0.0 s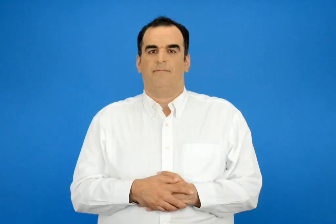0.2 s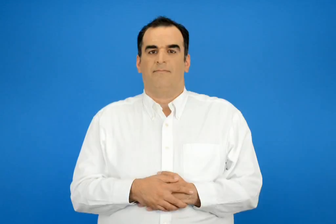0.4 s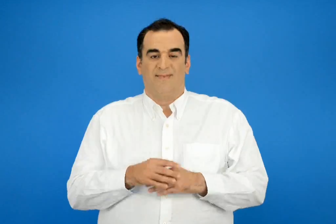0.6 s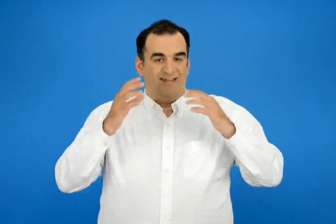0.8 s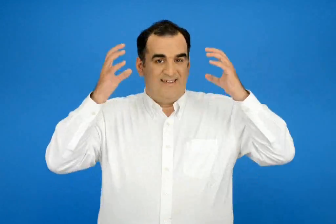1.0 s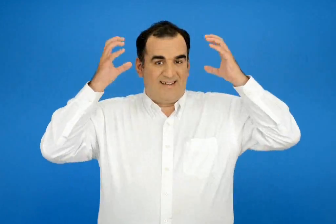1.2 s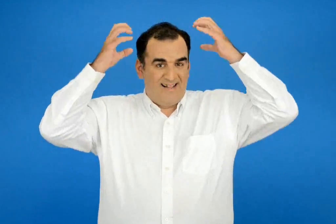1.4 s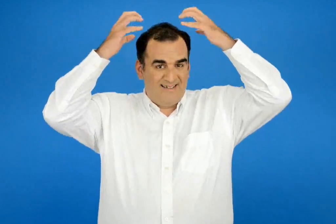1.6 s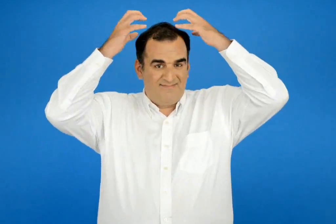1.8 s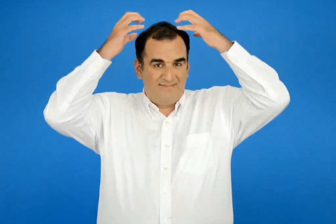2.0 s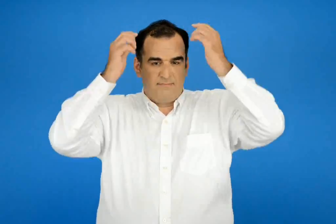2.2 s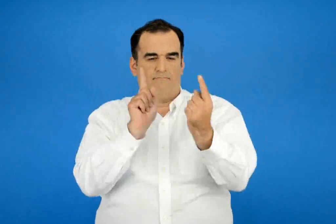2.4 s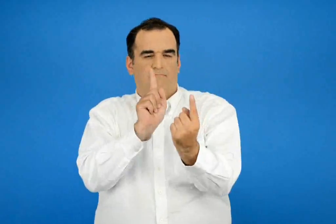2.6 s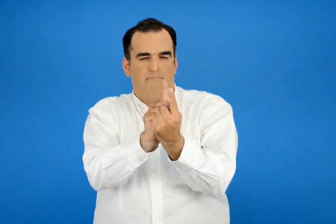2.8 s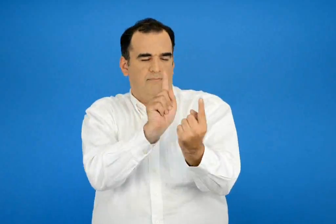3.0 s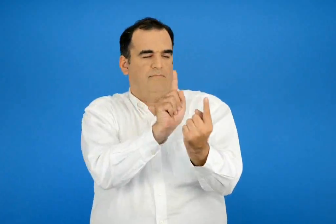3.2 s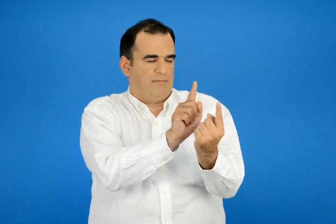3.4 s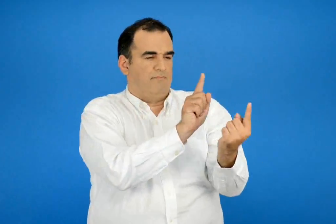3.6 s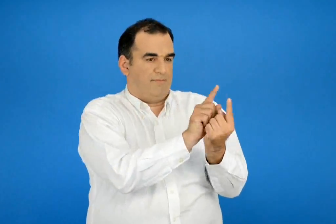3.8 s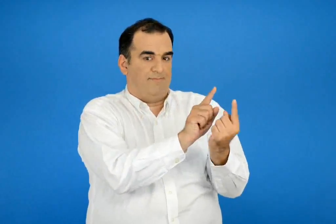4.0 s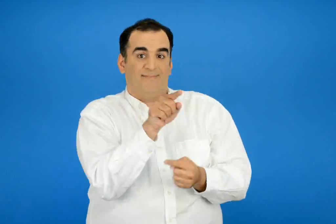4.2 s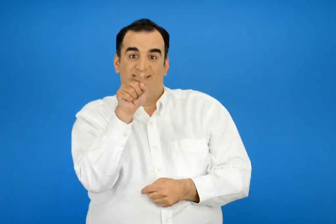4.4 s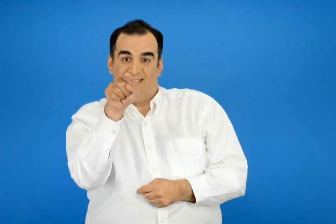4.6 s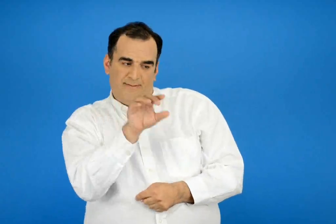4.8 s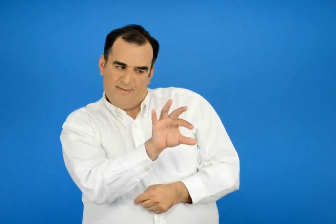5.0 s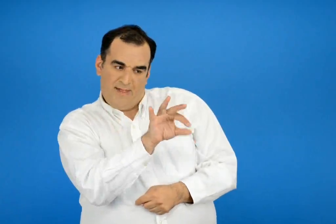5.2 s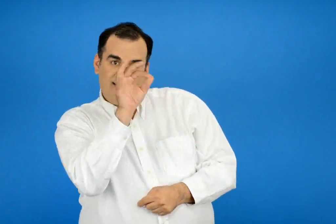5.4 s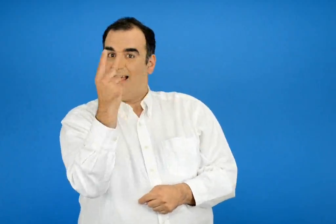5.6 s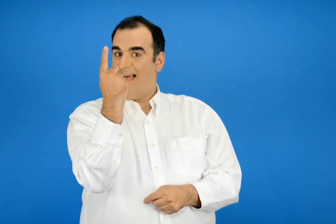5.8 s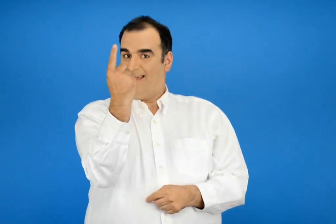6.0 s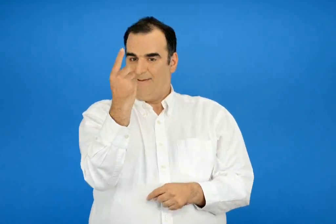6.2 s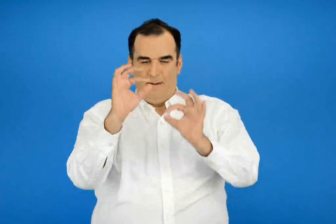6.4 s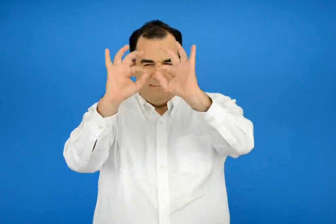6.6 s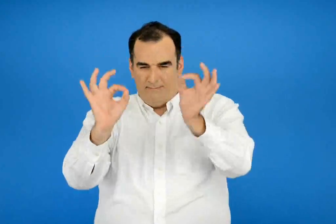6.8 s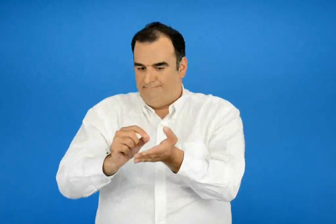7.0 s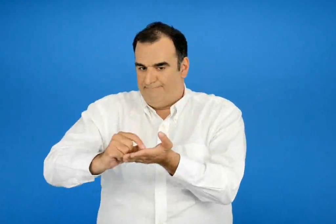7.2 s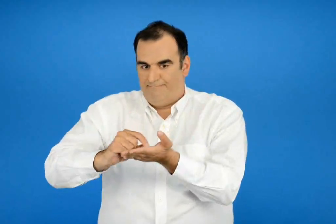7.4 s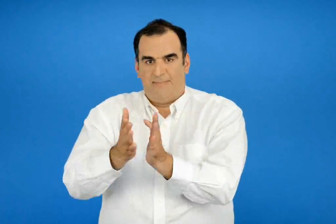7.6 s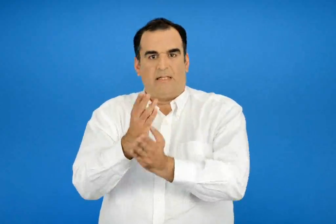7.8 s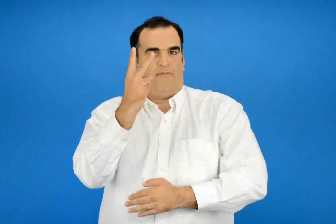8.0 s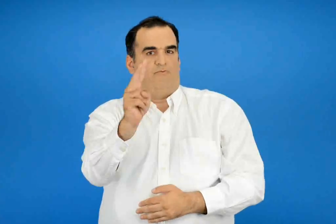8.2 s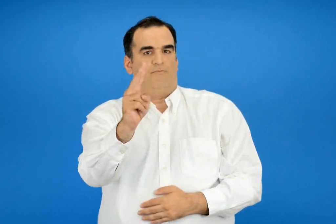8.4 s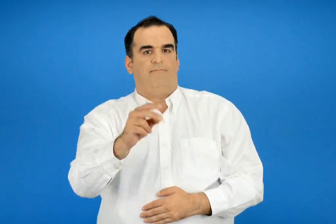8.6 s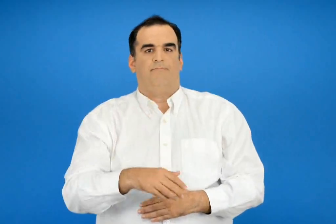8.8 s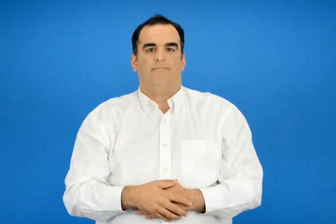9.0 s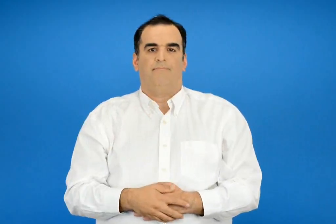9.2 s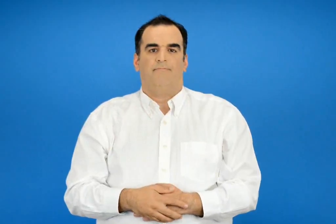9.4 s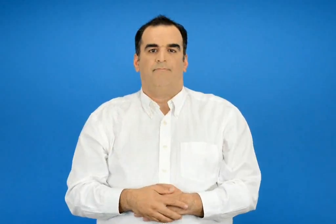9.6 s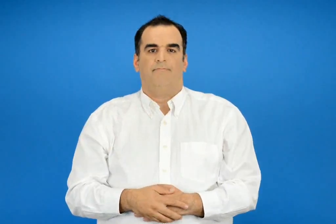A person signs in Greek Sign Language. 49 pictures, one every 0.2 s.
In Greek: διάλεξε ένα από τα παρακάτω πρόσωπα που συνάντησε η γαληνή στην αγορά και περίγραψε το στο τετράδιο σου
